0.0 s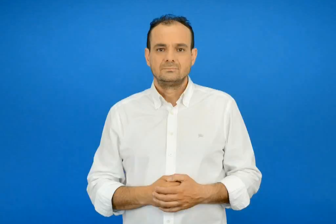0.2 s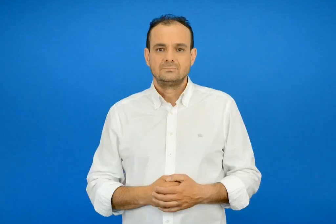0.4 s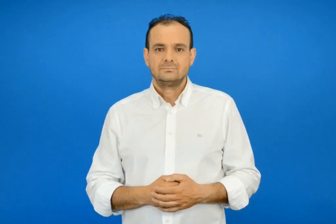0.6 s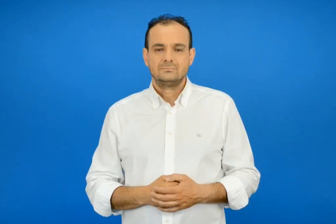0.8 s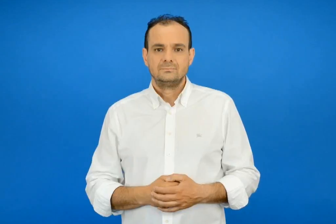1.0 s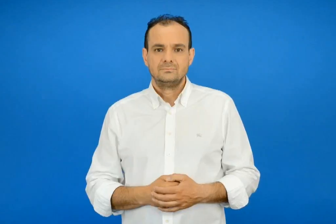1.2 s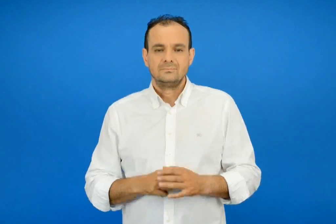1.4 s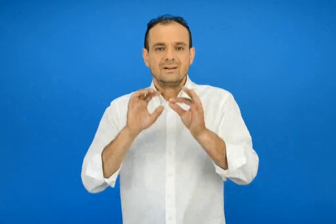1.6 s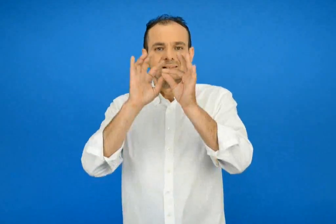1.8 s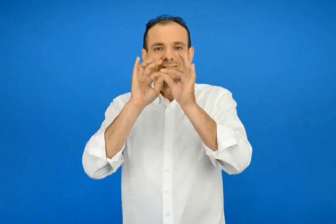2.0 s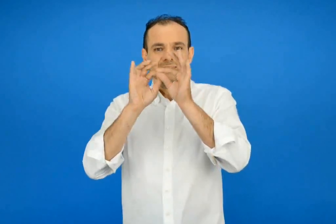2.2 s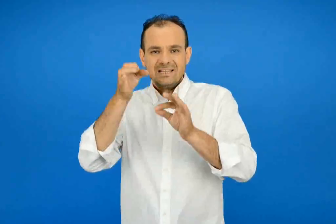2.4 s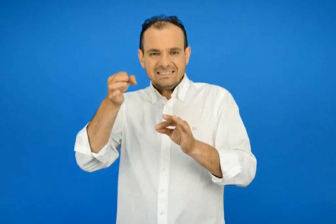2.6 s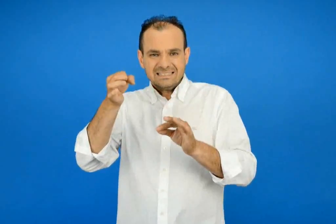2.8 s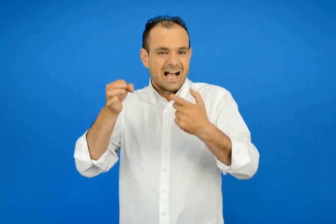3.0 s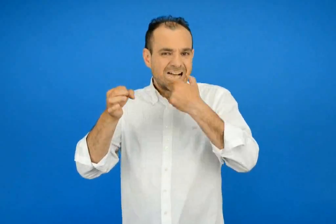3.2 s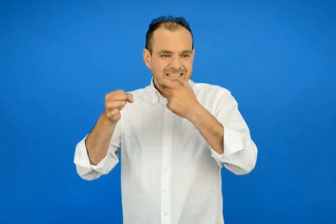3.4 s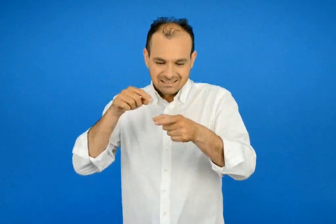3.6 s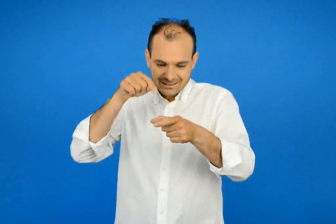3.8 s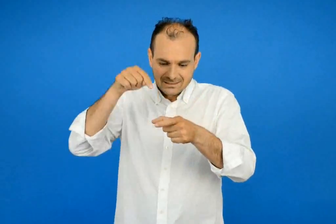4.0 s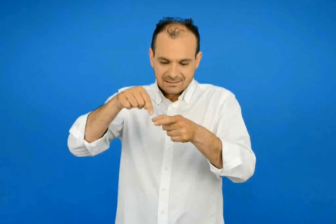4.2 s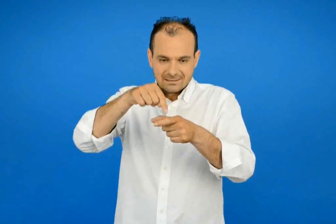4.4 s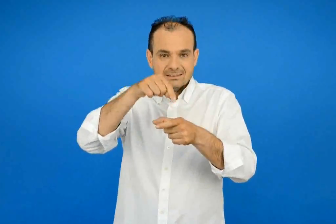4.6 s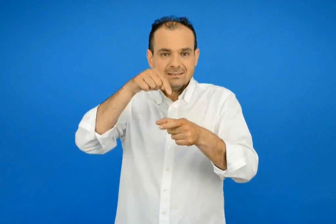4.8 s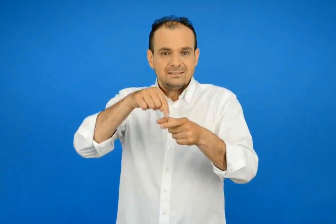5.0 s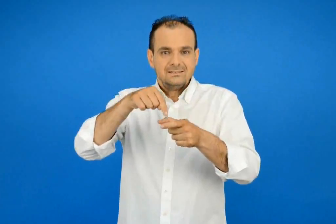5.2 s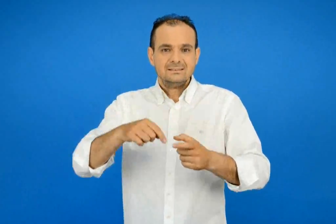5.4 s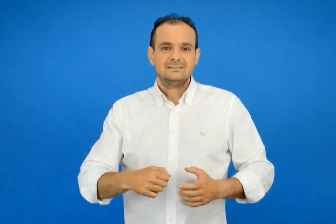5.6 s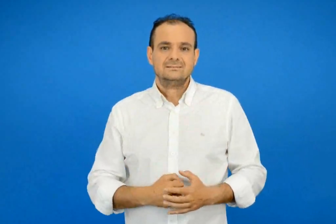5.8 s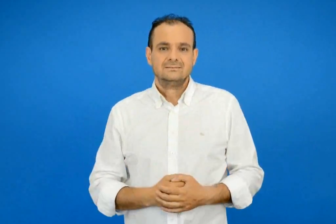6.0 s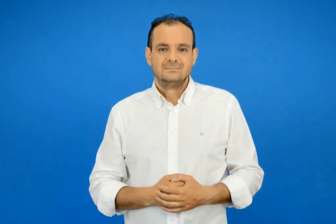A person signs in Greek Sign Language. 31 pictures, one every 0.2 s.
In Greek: μπισκότα με σταφίδες
